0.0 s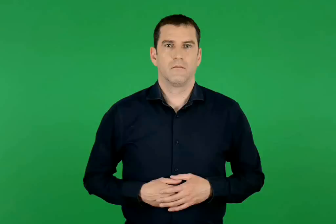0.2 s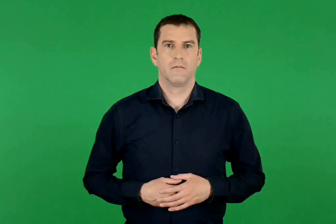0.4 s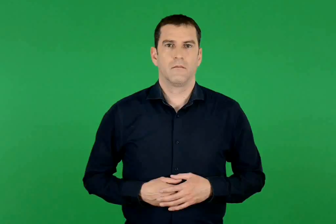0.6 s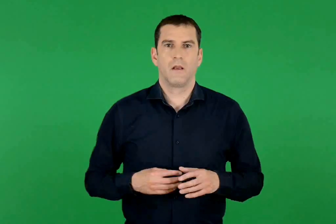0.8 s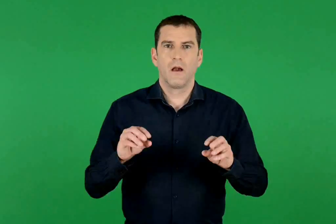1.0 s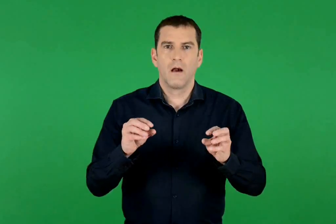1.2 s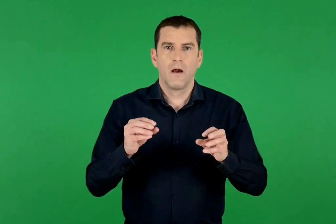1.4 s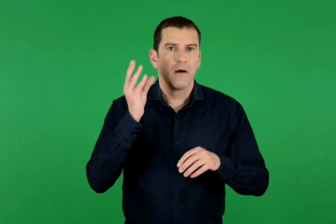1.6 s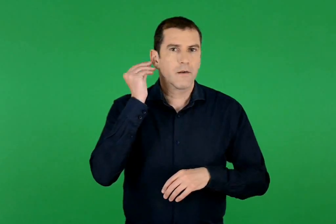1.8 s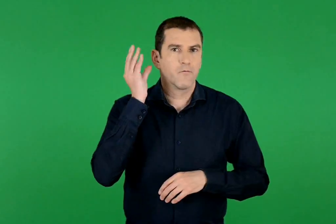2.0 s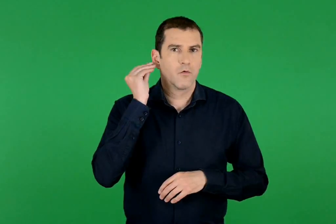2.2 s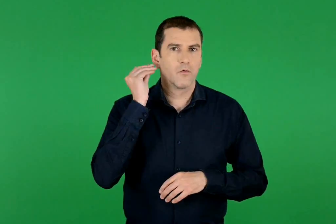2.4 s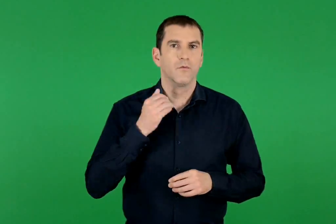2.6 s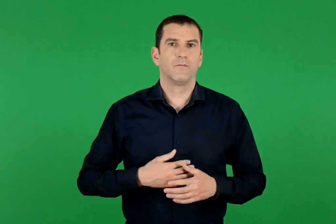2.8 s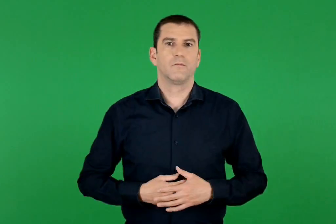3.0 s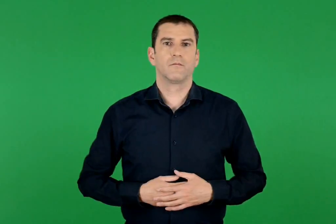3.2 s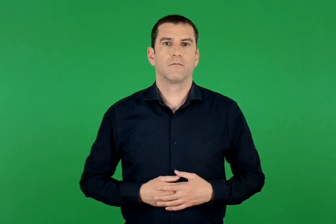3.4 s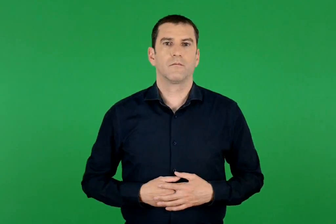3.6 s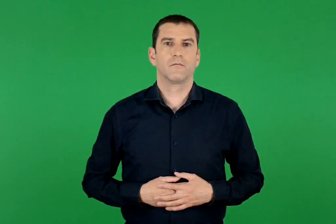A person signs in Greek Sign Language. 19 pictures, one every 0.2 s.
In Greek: ραδιόφωνο
